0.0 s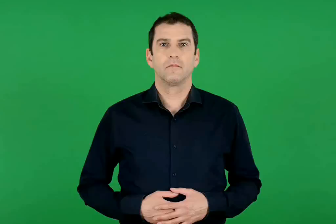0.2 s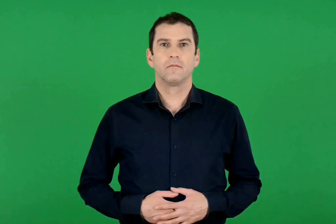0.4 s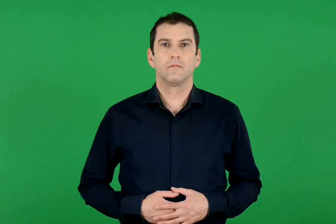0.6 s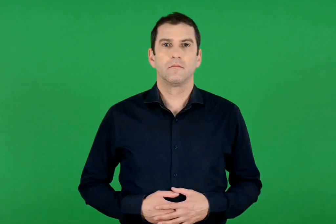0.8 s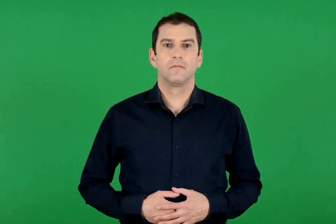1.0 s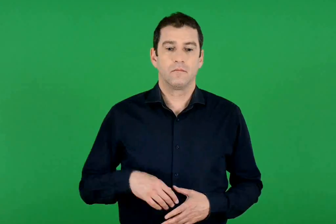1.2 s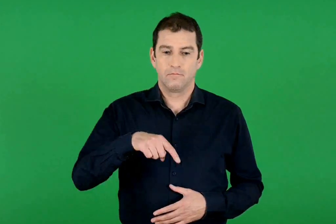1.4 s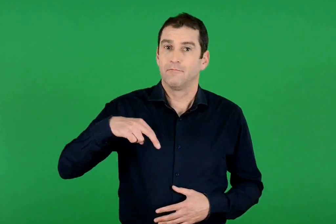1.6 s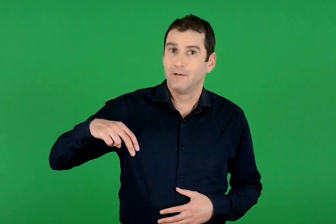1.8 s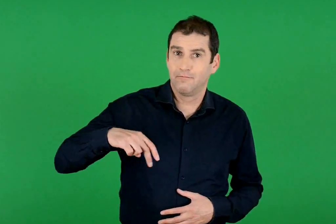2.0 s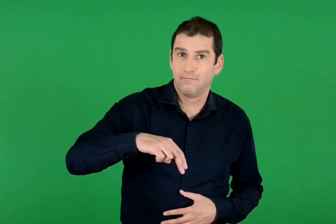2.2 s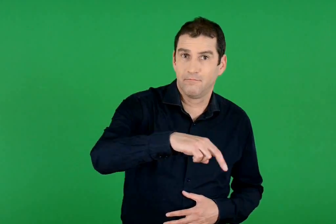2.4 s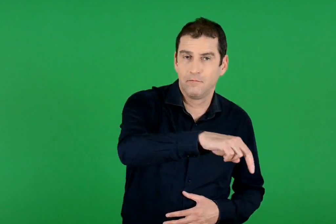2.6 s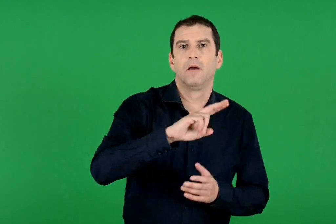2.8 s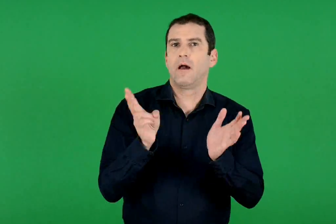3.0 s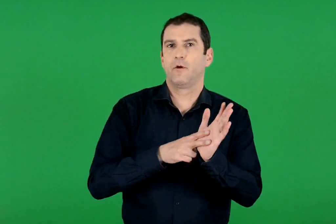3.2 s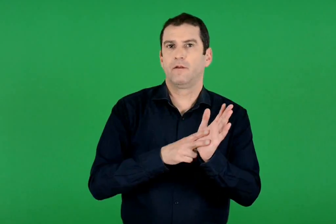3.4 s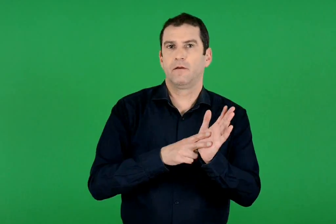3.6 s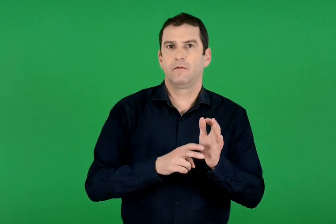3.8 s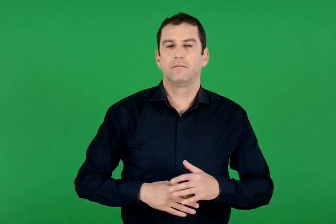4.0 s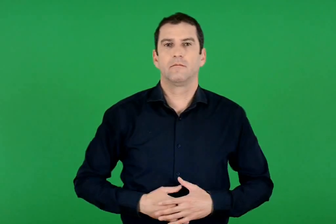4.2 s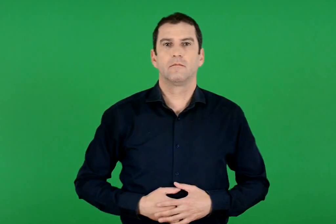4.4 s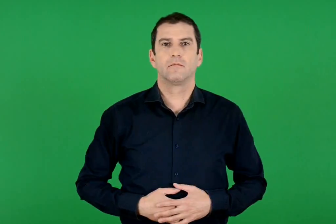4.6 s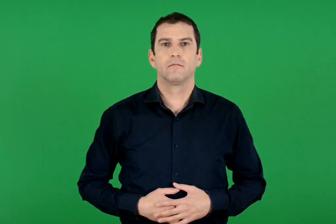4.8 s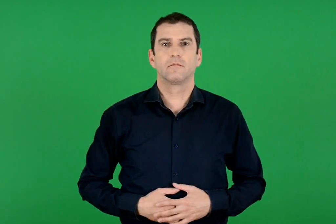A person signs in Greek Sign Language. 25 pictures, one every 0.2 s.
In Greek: απαγορεύεται η είσοδος στους πεζούς
